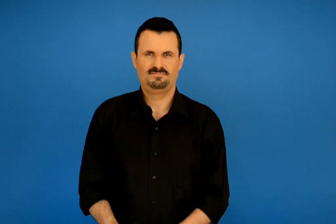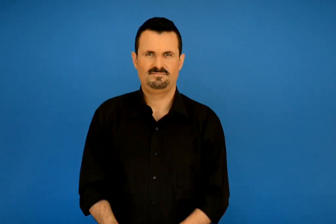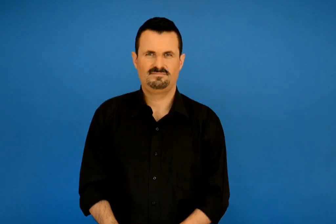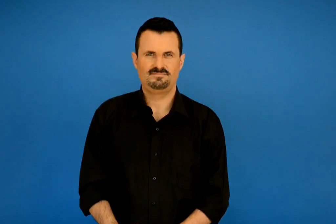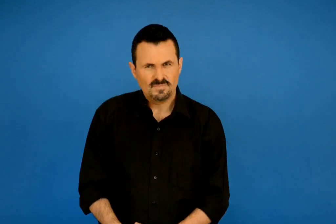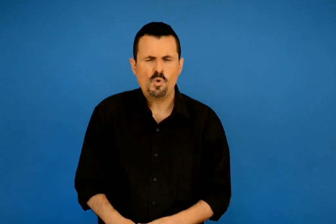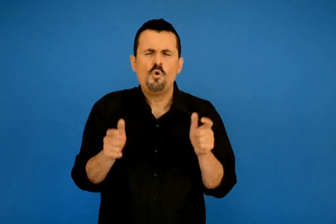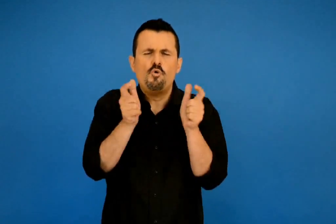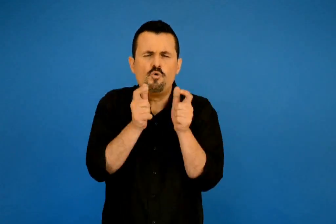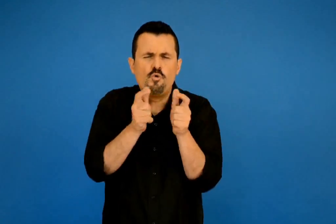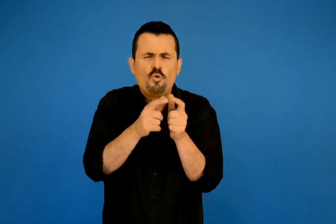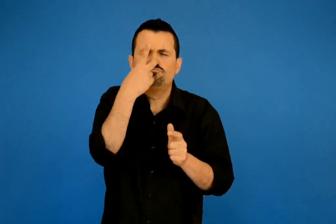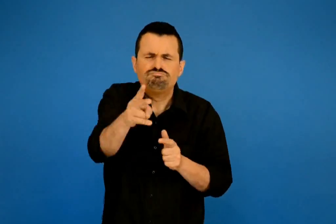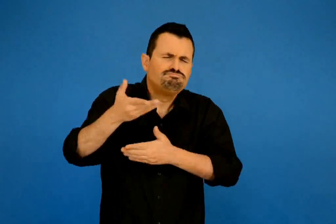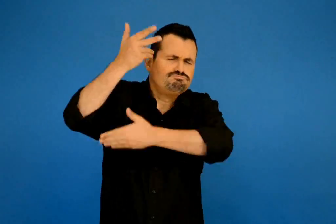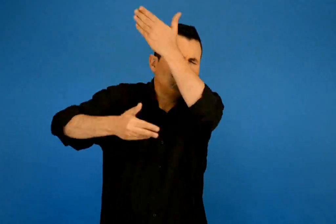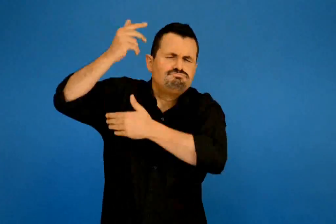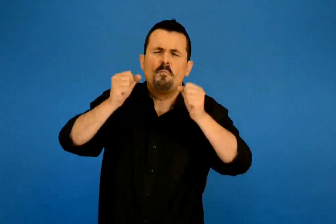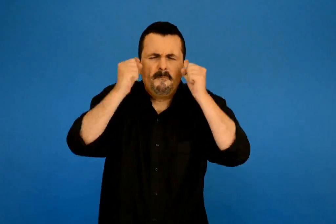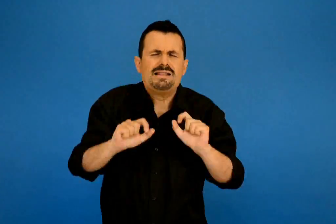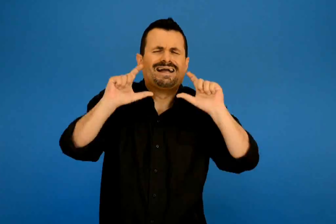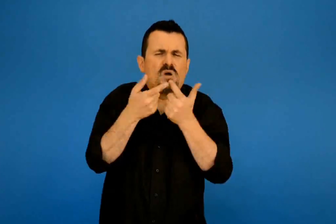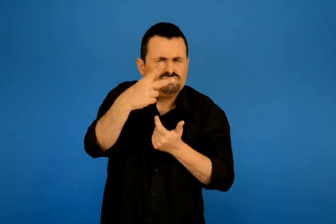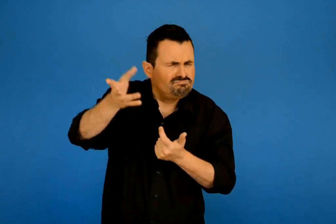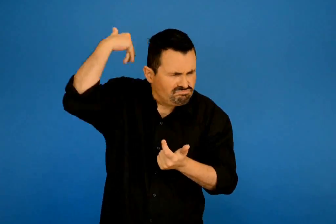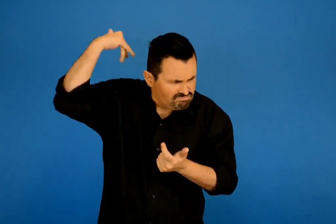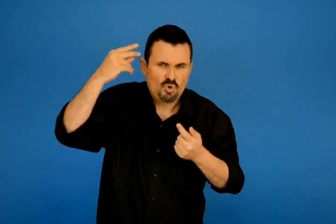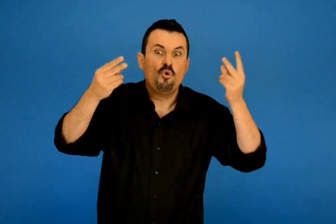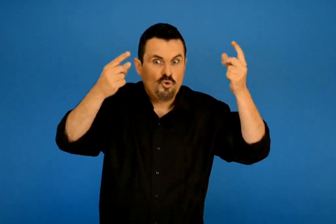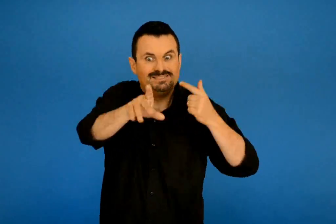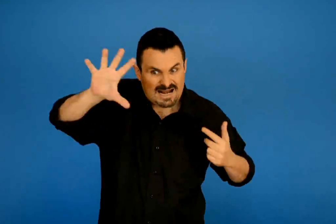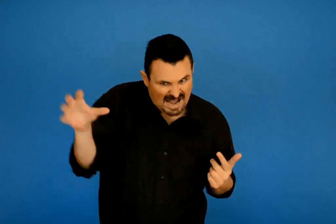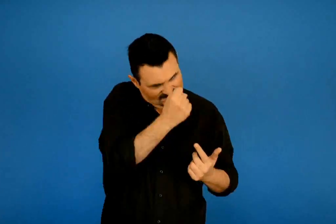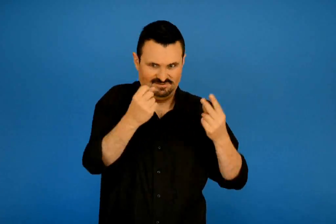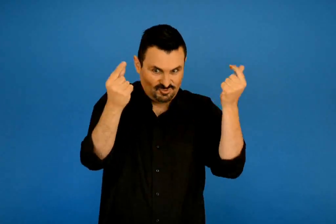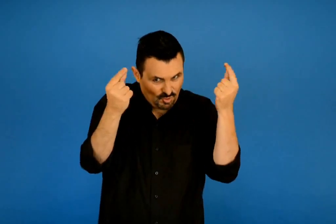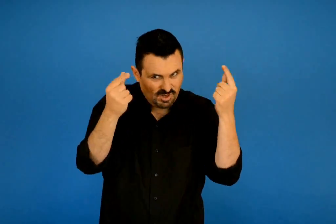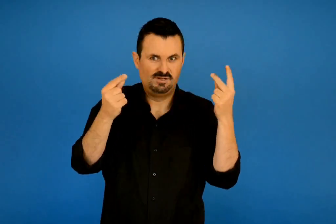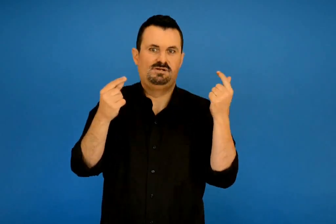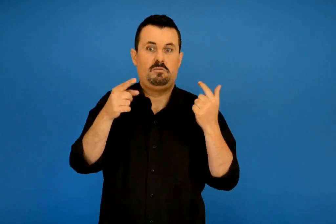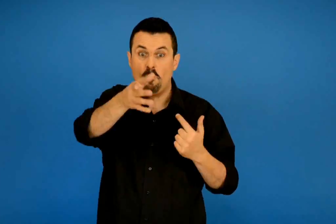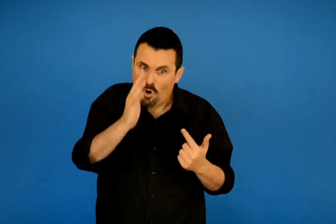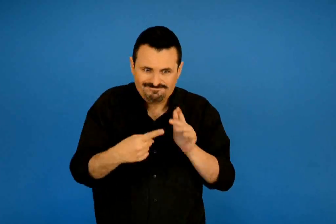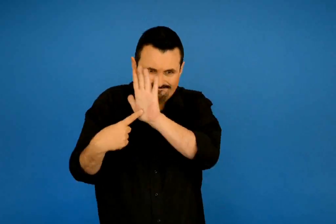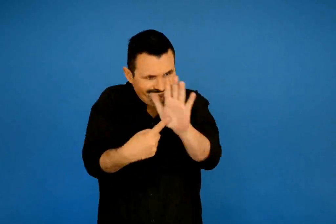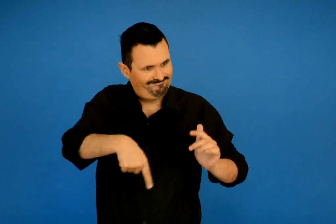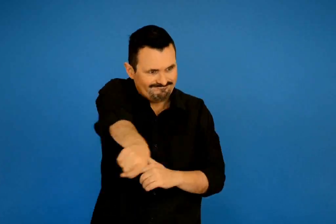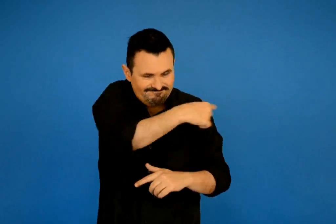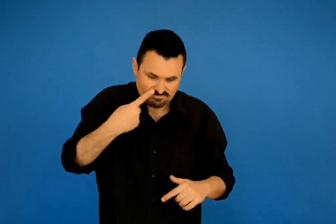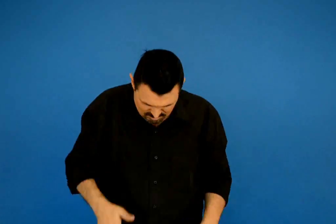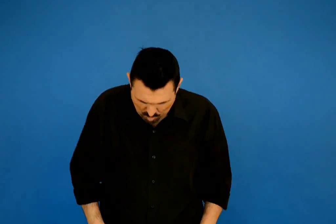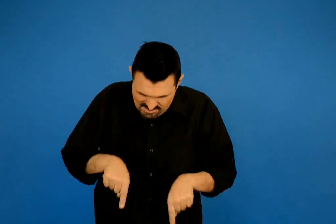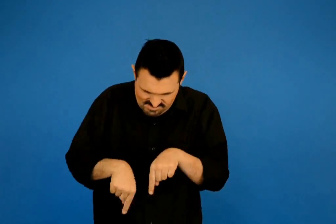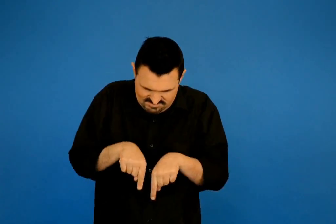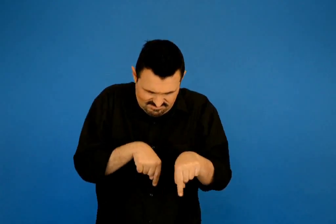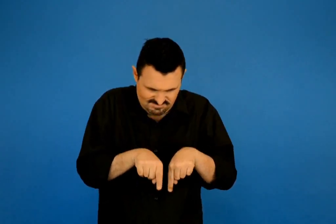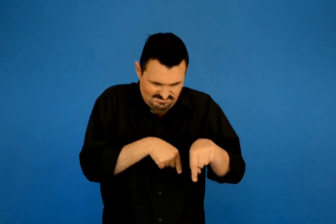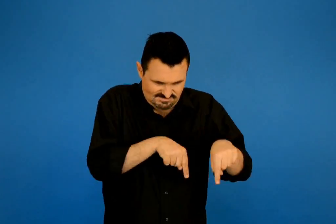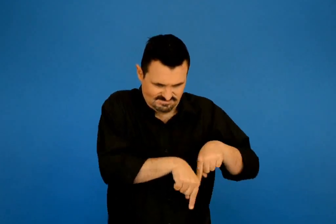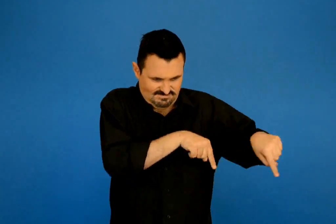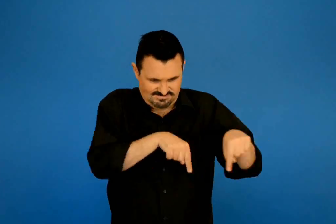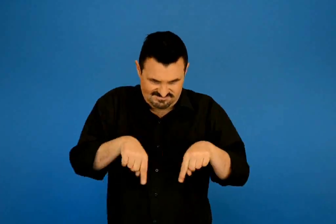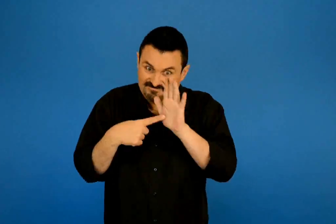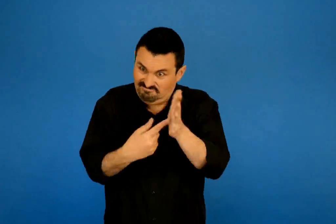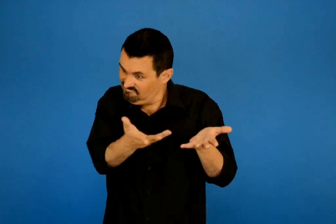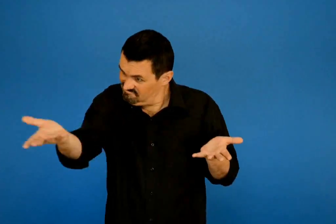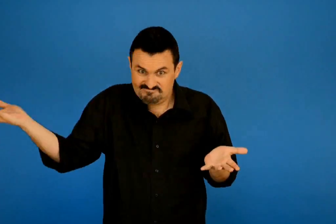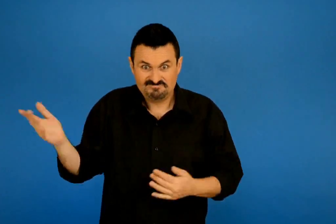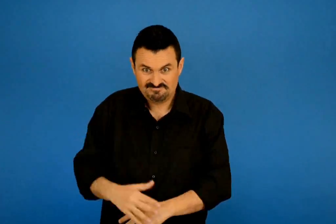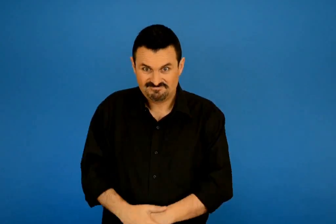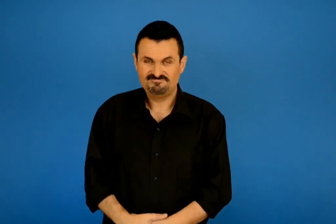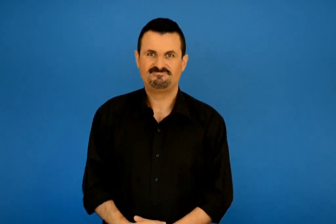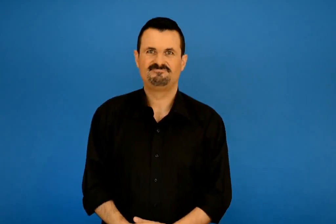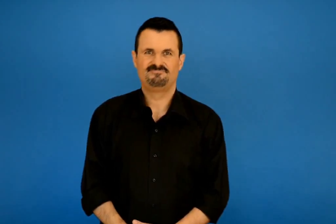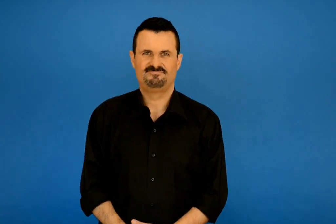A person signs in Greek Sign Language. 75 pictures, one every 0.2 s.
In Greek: βρες ένα χορό του τόπου από τον οποίο κατάγεται η οικογένεια σου μπορείς να δείξεις τα βήματα στους συμμαθητές σου ;
